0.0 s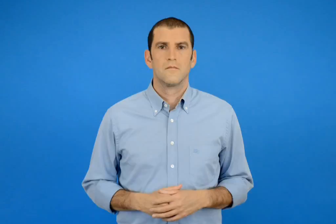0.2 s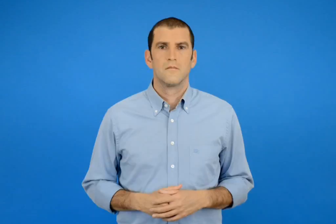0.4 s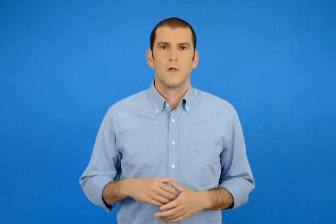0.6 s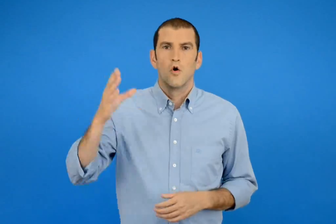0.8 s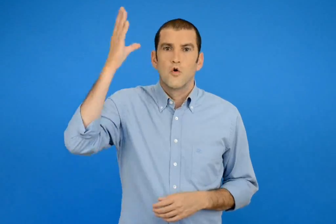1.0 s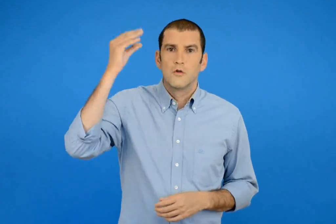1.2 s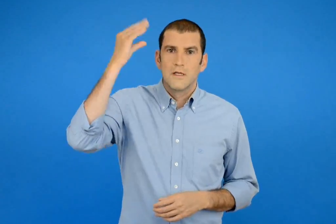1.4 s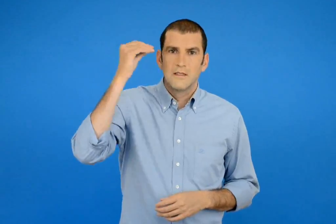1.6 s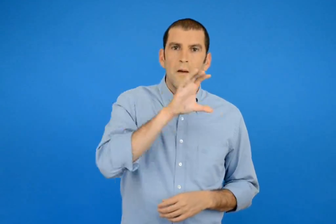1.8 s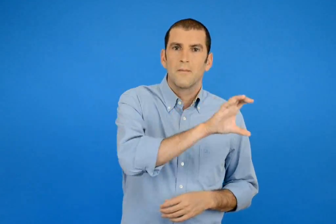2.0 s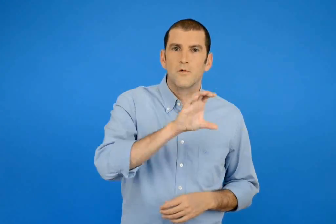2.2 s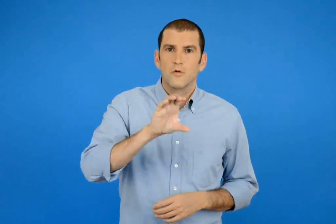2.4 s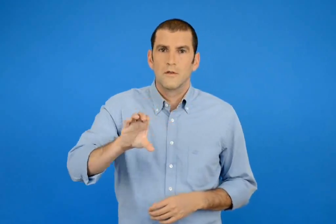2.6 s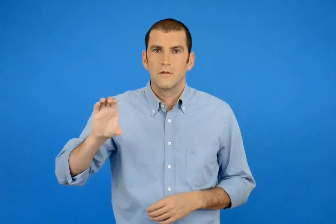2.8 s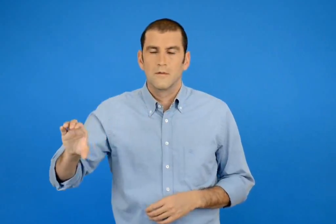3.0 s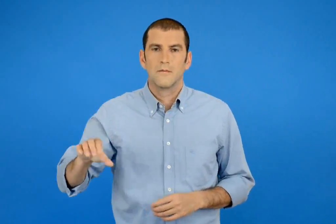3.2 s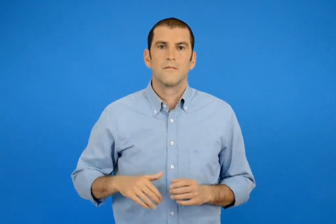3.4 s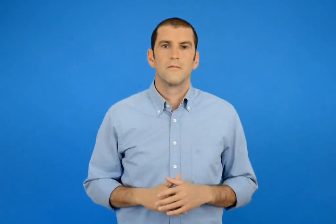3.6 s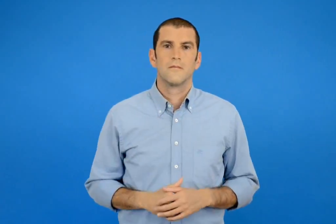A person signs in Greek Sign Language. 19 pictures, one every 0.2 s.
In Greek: γνωστικές περιοχές
